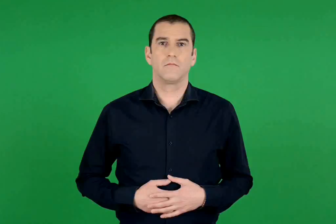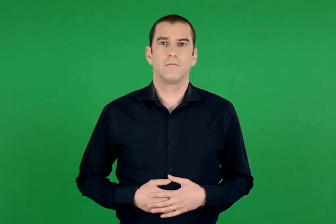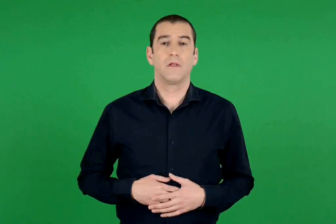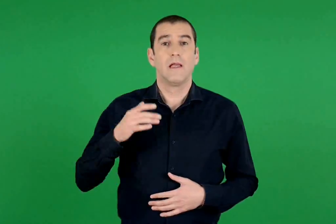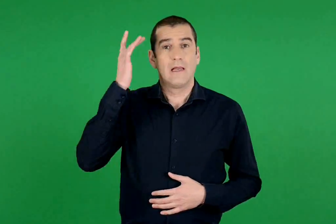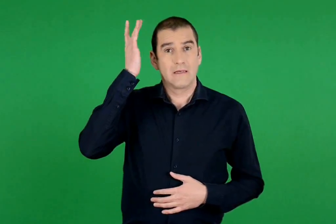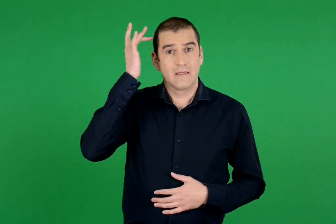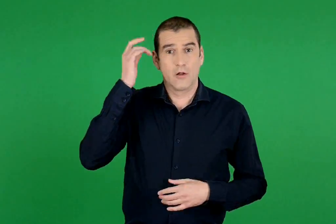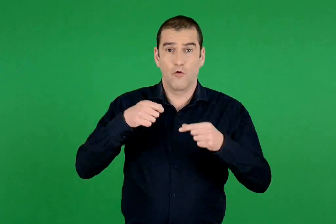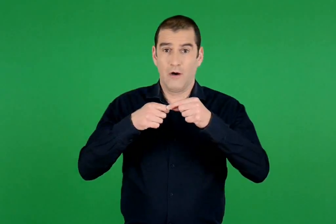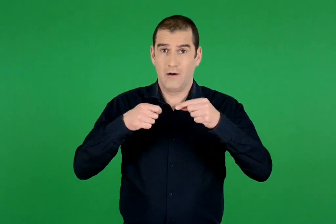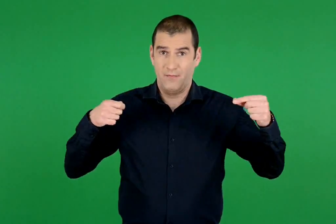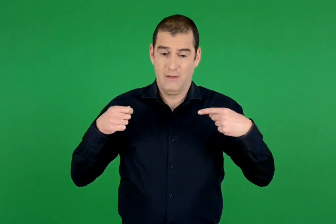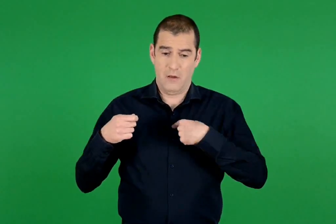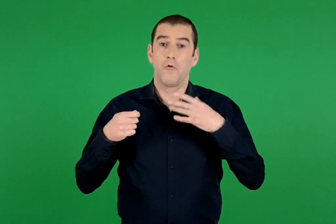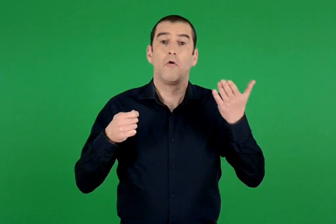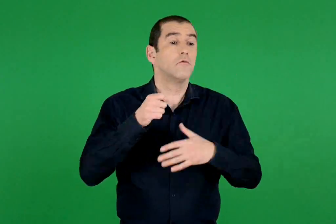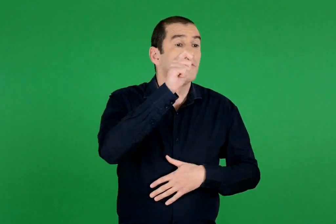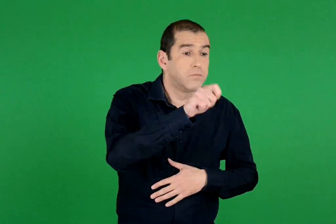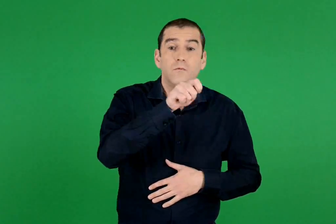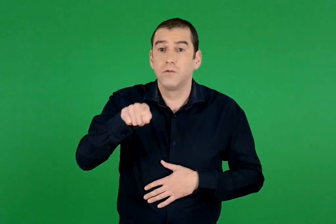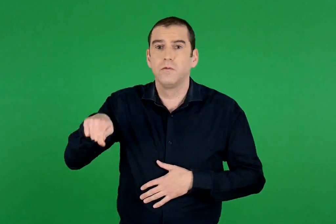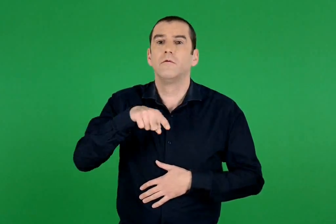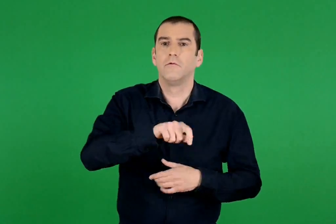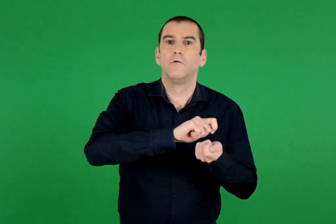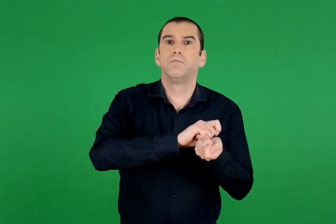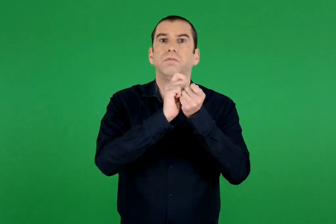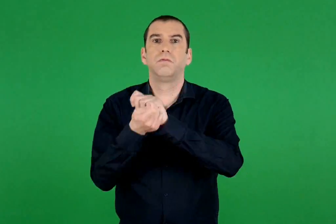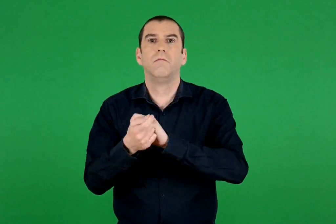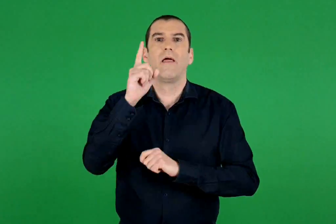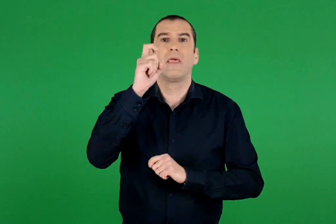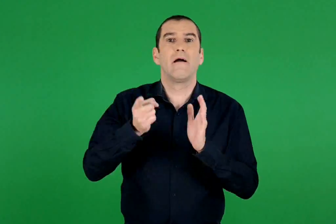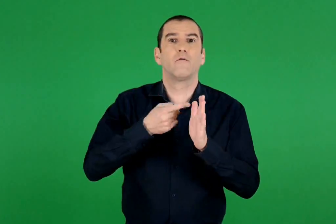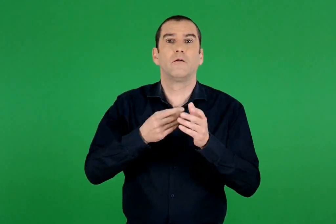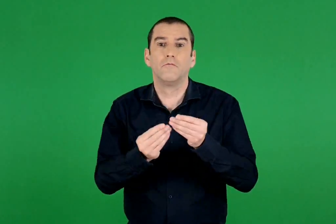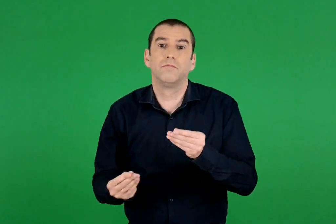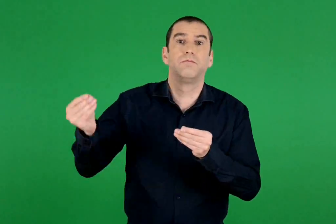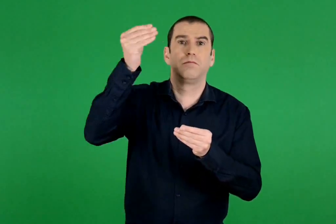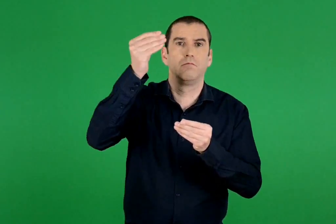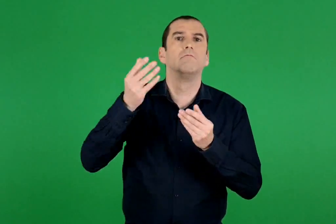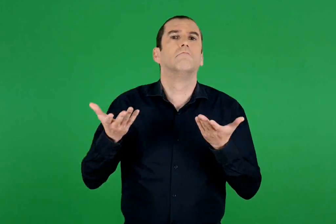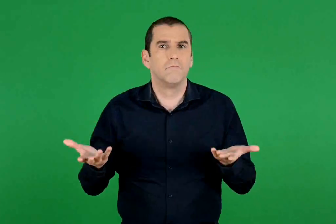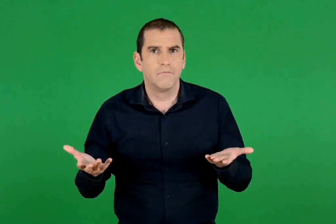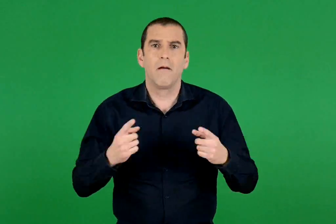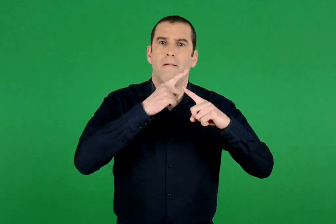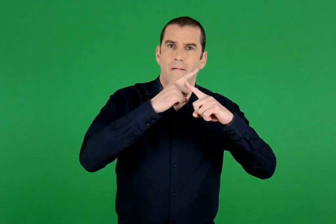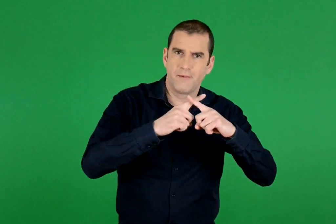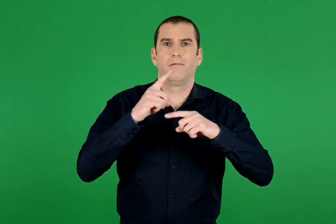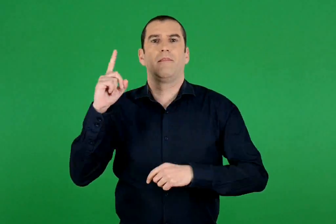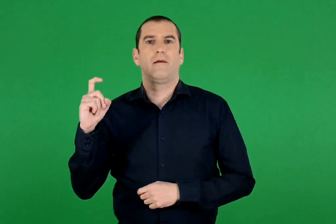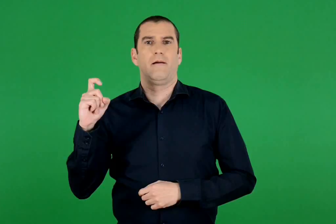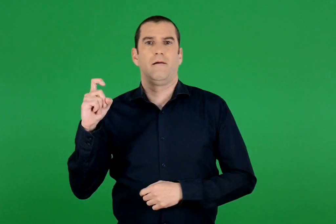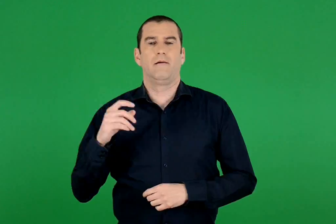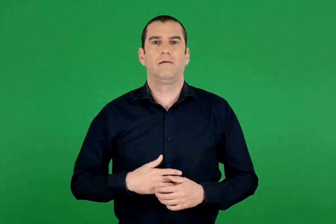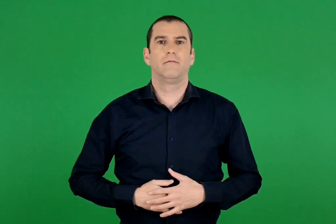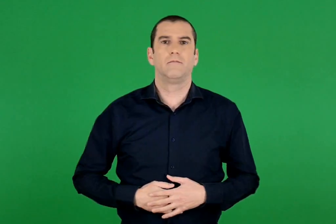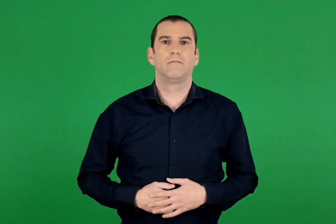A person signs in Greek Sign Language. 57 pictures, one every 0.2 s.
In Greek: ό , τι αγγίζω με το κίτρινο ραβδί γίνεται δέκα φορές μεγαλύτερο , δηλαδή πολλαπλασιάζεται x 10
